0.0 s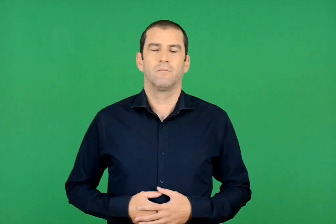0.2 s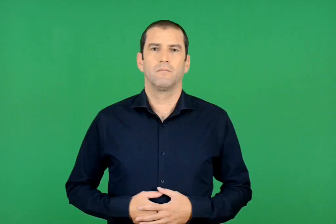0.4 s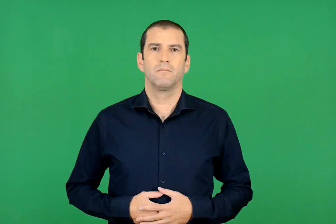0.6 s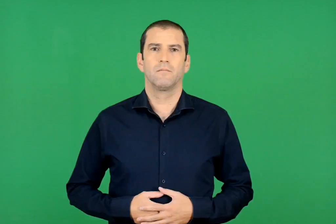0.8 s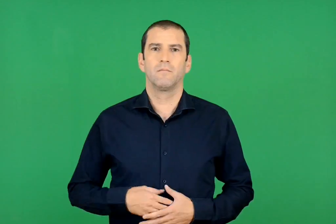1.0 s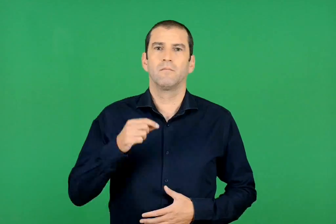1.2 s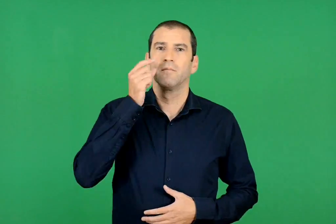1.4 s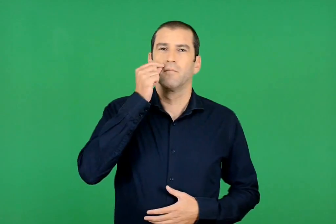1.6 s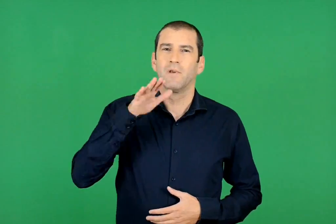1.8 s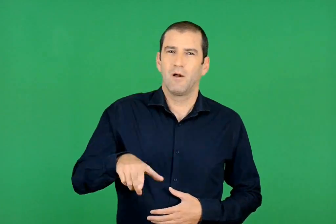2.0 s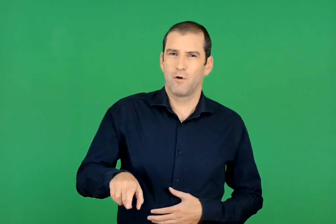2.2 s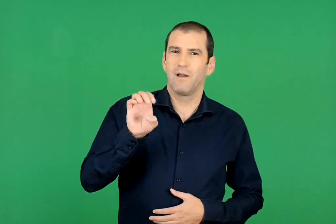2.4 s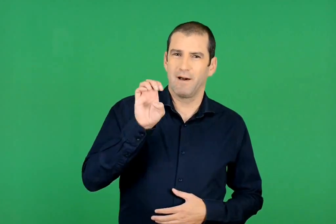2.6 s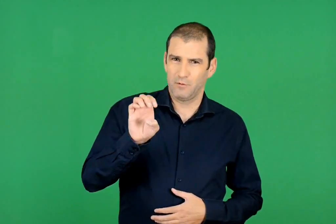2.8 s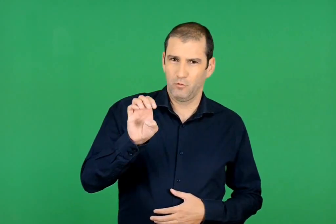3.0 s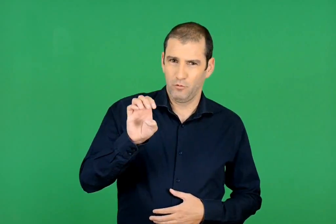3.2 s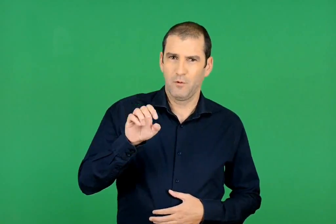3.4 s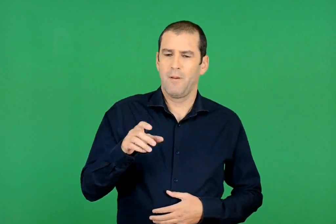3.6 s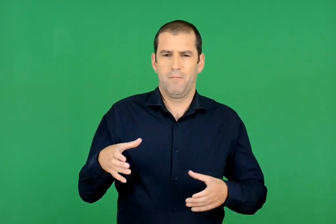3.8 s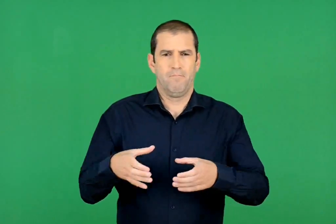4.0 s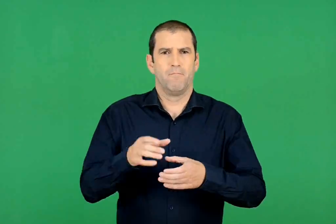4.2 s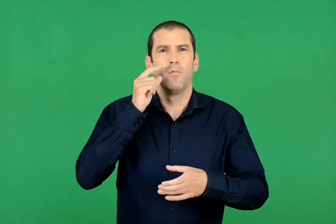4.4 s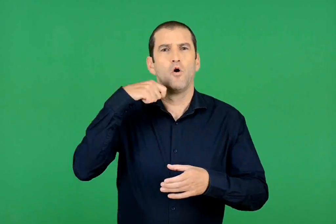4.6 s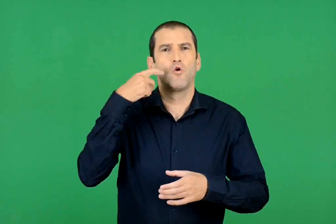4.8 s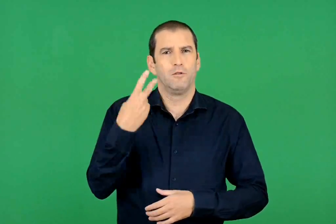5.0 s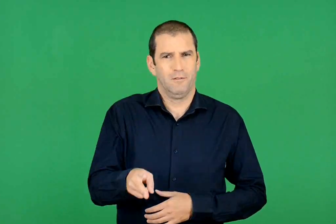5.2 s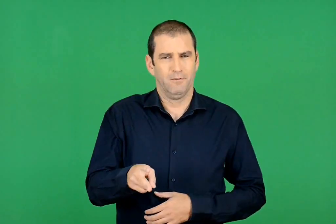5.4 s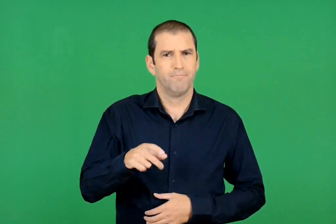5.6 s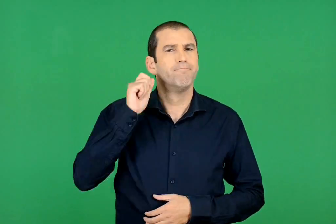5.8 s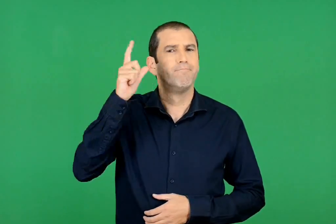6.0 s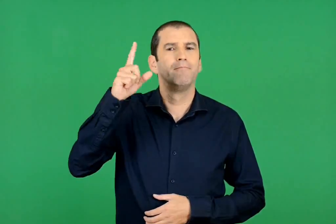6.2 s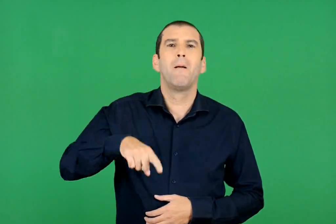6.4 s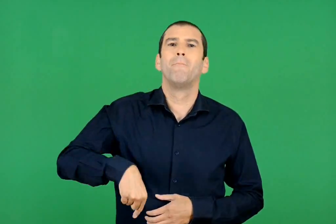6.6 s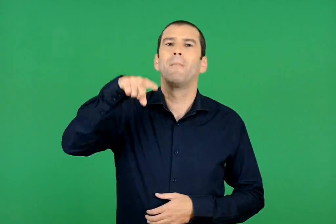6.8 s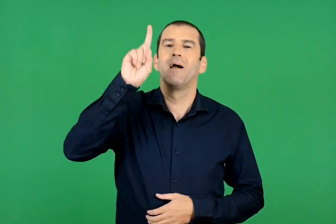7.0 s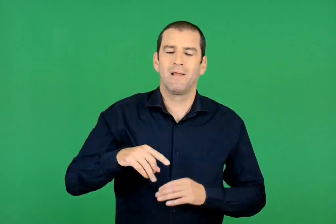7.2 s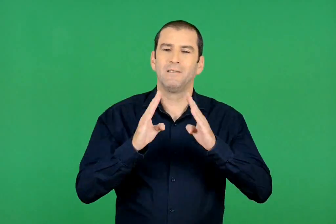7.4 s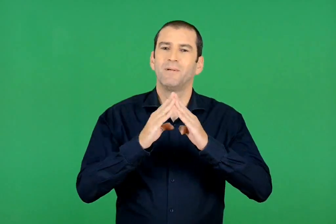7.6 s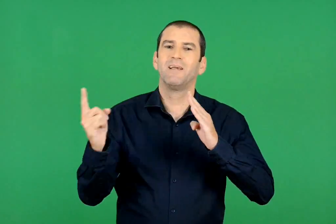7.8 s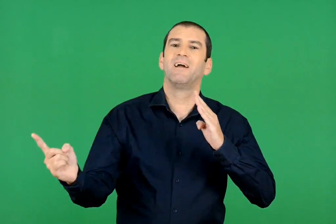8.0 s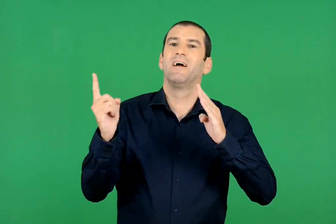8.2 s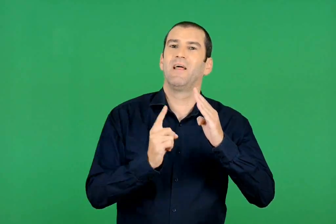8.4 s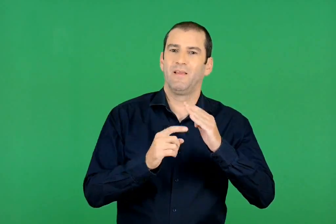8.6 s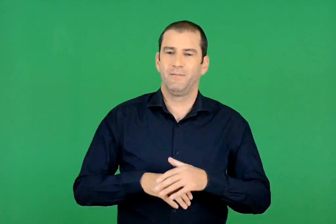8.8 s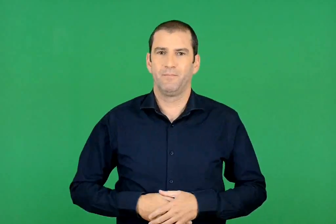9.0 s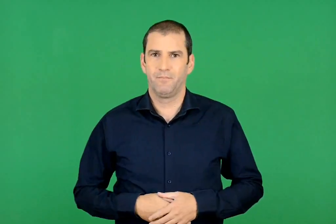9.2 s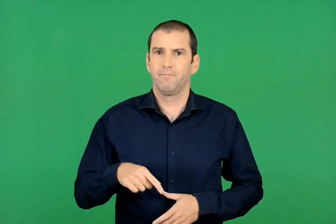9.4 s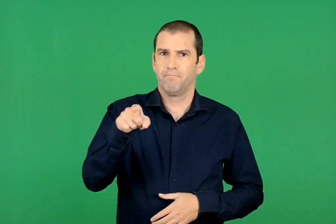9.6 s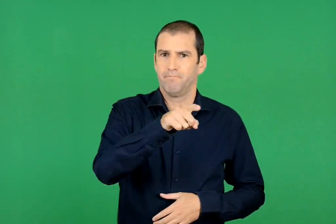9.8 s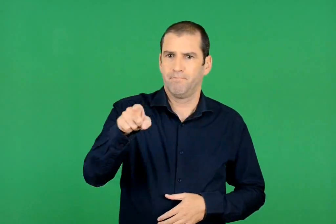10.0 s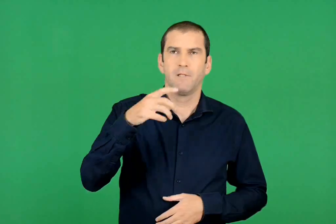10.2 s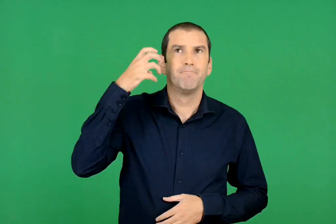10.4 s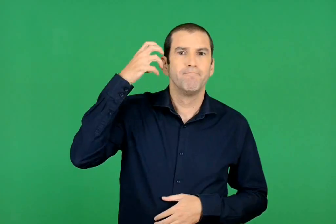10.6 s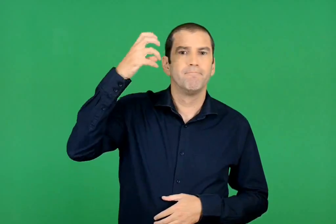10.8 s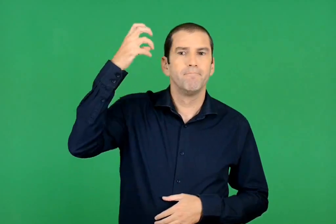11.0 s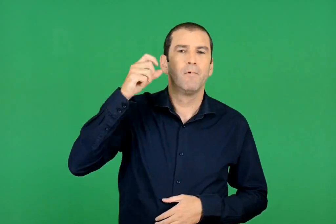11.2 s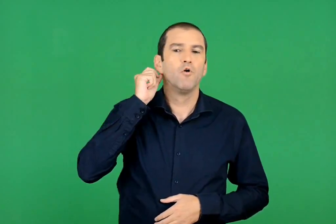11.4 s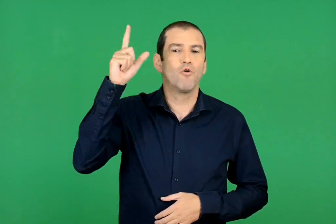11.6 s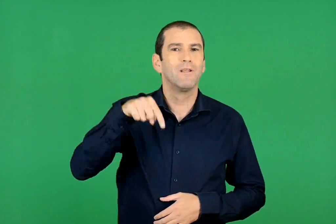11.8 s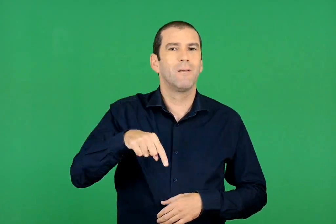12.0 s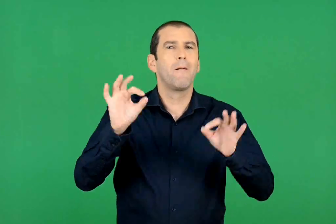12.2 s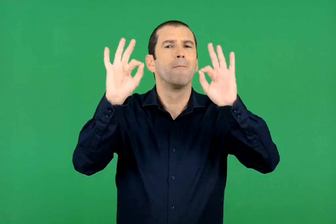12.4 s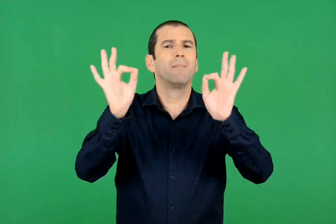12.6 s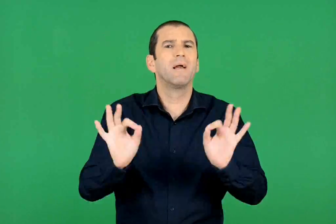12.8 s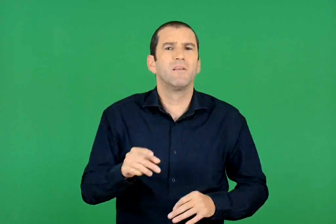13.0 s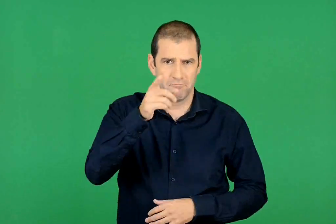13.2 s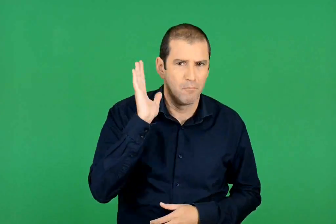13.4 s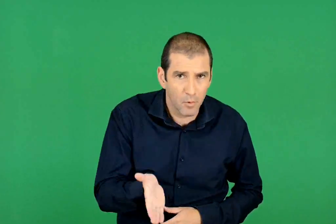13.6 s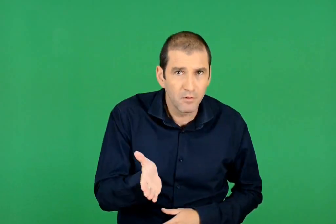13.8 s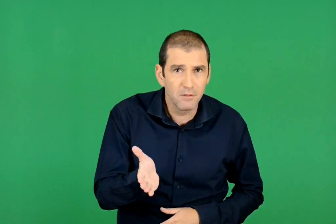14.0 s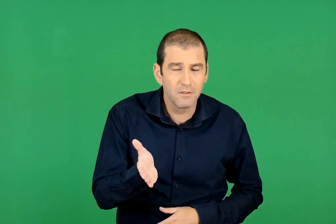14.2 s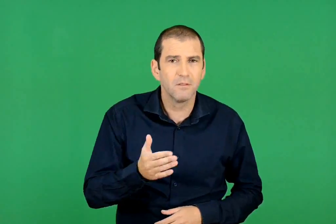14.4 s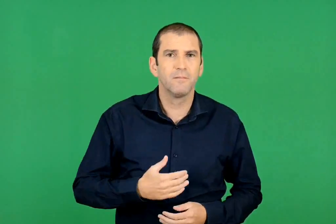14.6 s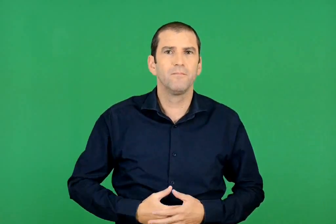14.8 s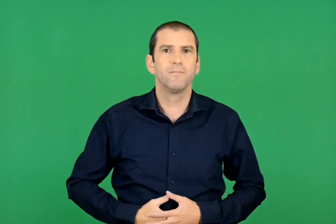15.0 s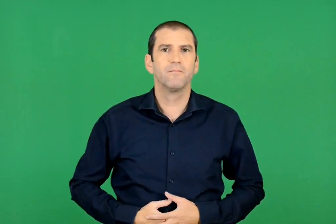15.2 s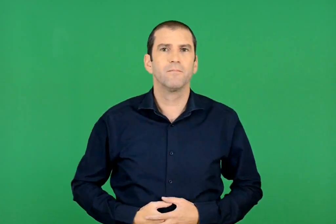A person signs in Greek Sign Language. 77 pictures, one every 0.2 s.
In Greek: ο ερνέστος θα γιορτάσει μαζί με τους γονείς του την ημέρα που ήρθε στο σπίτι. μπορείς να τη φανταστείς και να περιγράψεις τη γιορτή ;
